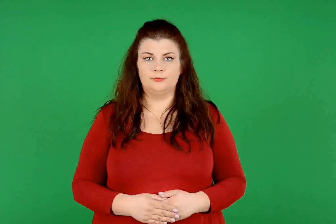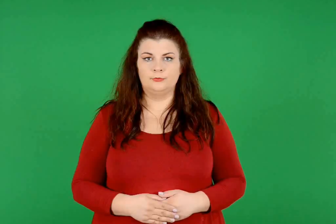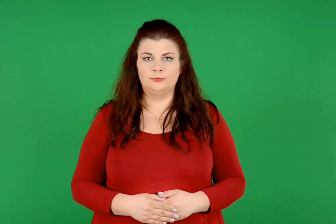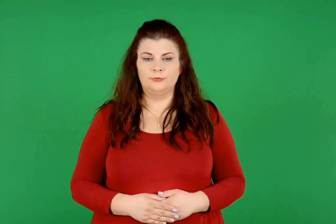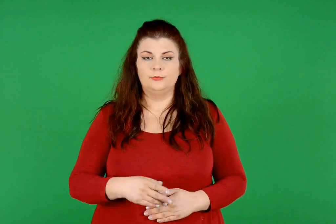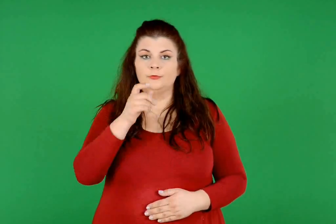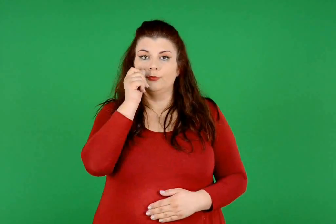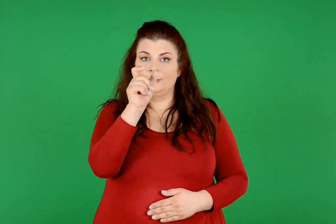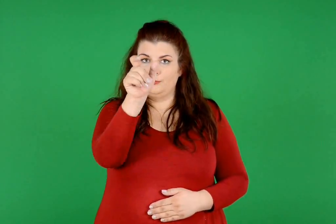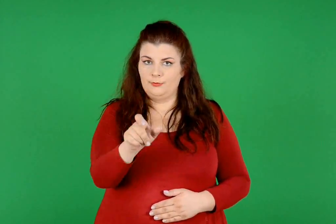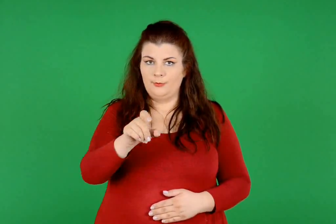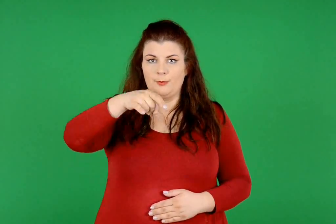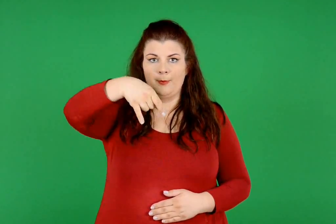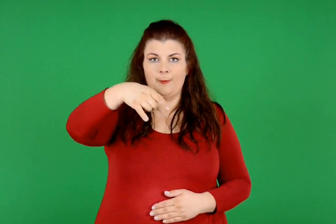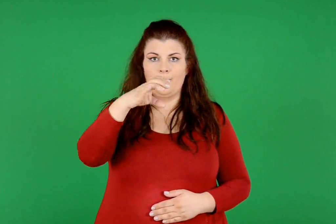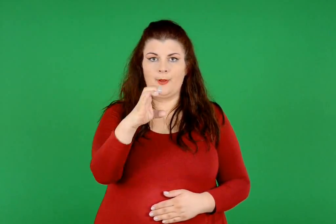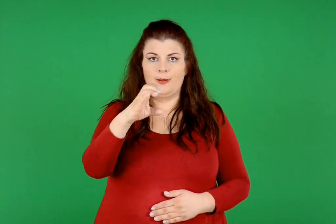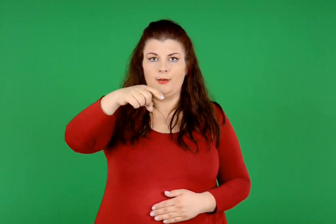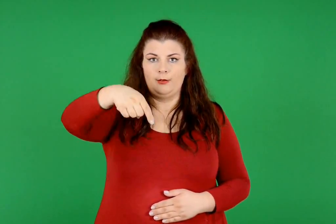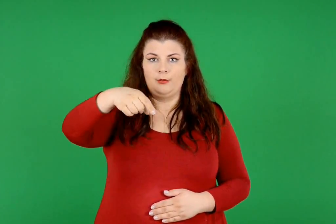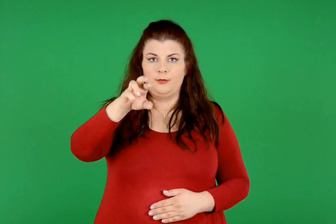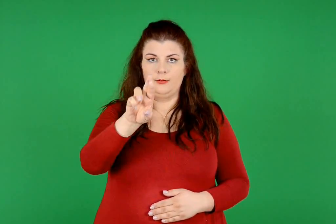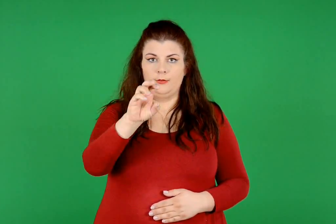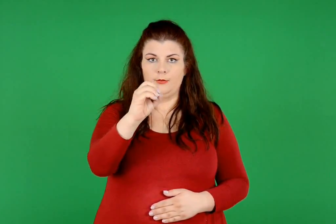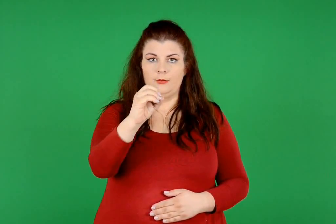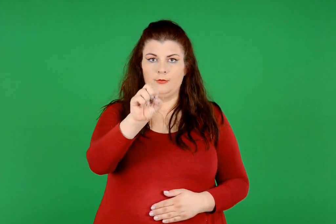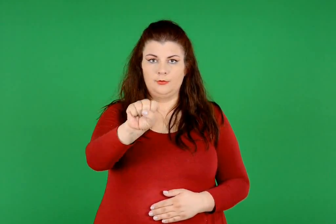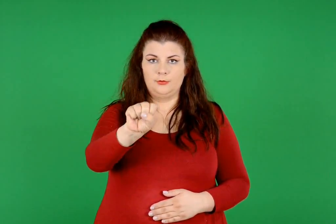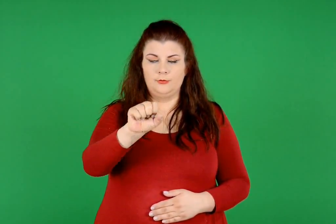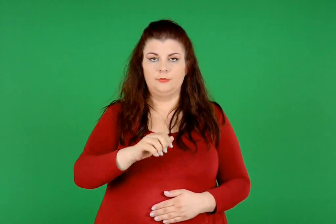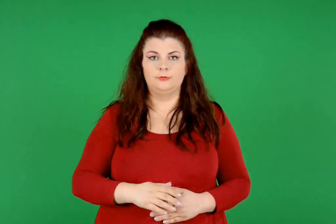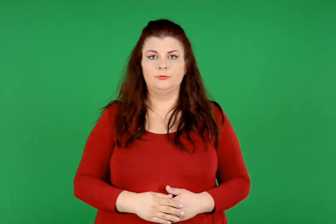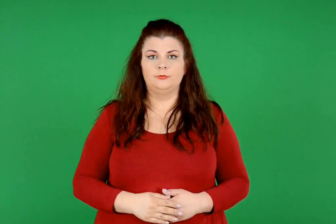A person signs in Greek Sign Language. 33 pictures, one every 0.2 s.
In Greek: πέτρος
